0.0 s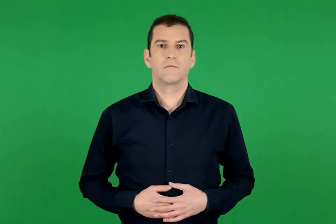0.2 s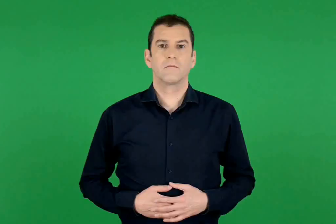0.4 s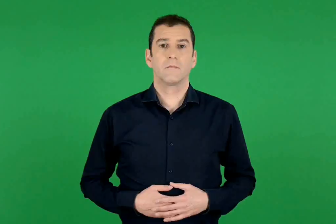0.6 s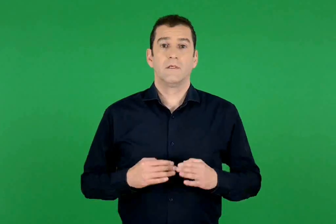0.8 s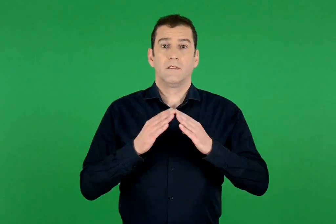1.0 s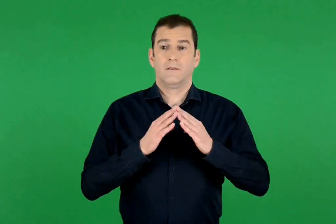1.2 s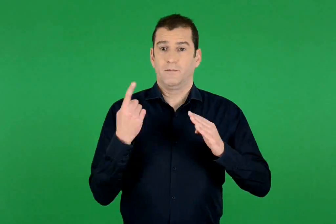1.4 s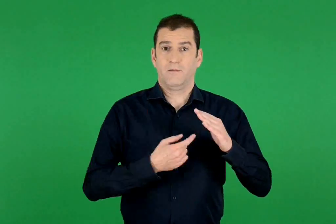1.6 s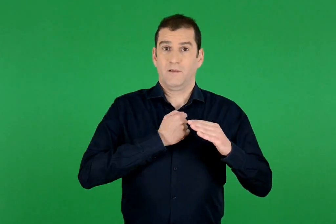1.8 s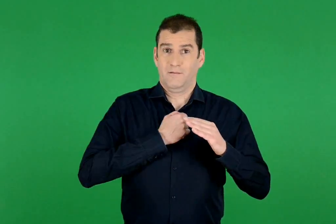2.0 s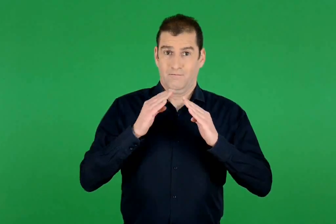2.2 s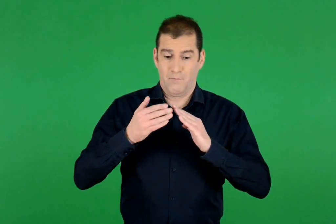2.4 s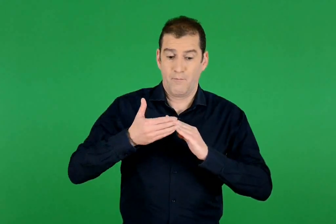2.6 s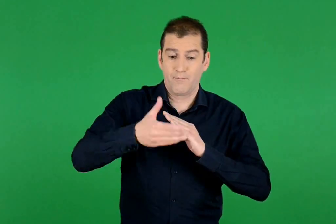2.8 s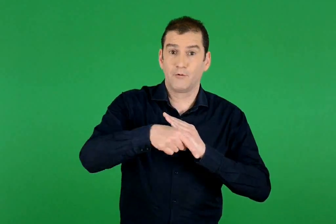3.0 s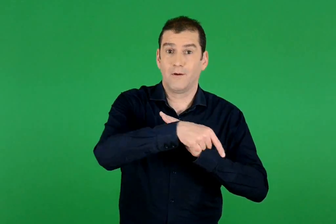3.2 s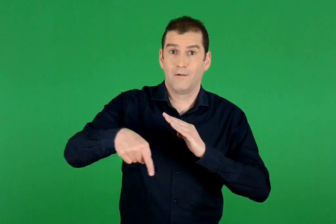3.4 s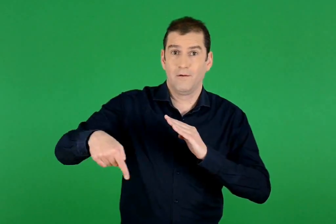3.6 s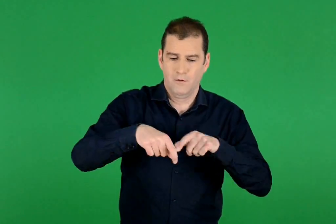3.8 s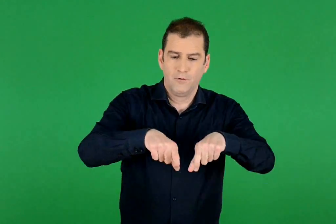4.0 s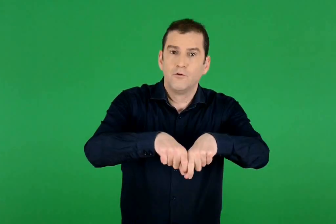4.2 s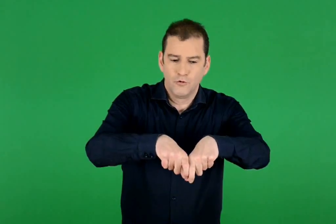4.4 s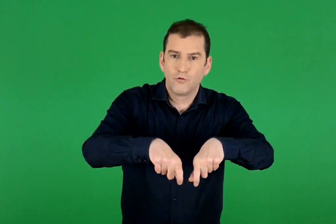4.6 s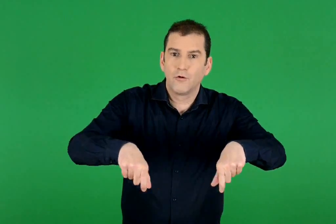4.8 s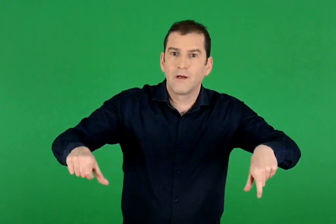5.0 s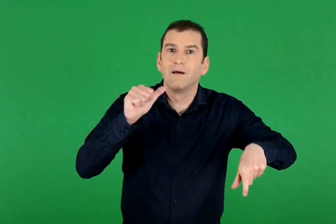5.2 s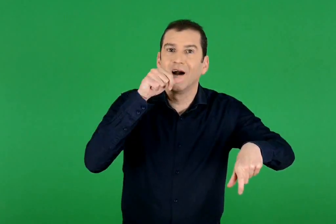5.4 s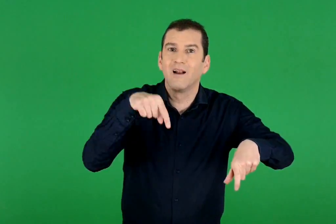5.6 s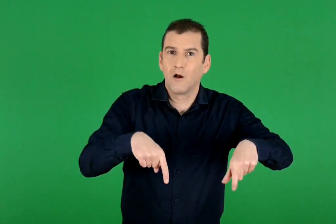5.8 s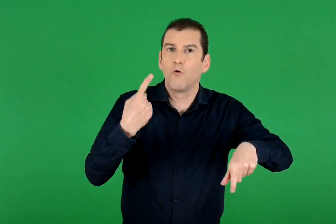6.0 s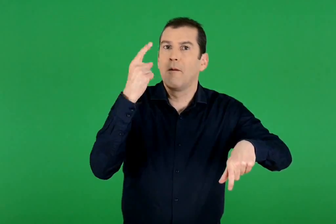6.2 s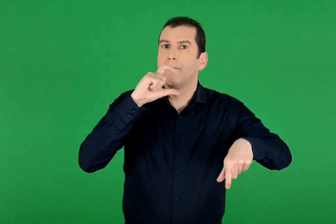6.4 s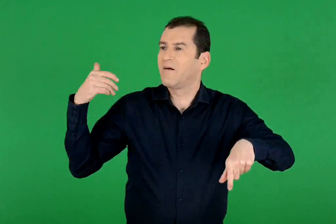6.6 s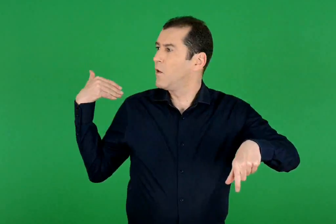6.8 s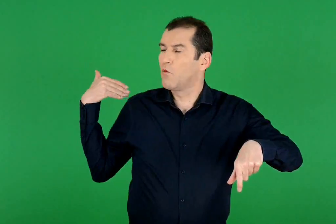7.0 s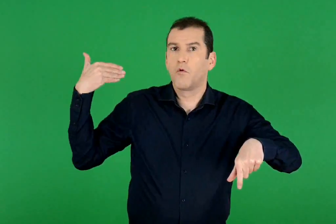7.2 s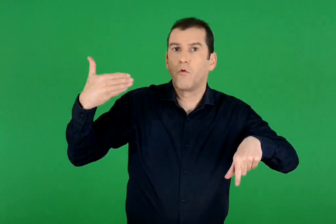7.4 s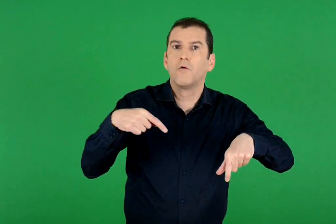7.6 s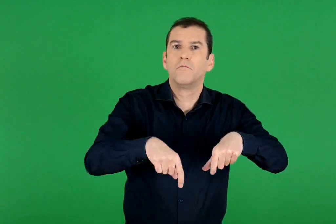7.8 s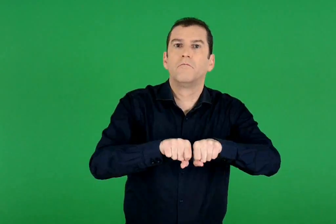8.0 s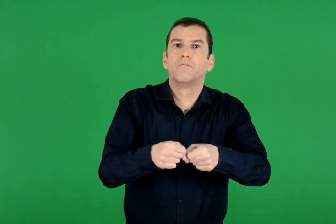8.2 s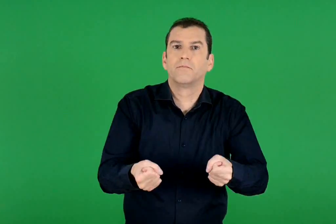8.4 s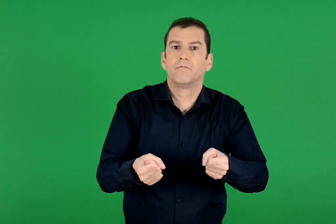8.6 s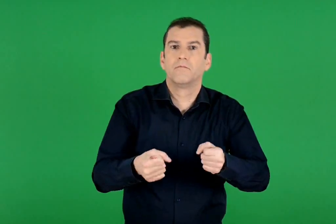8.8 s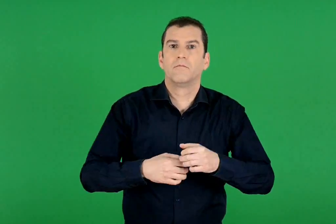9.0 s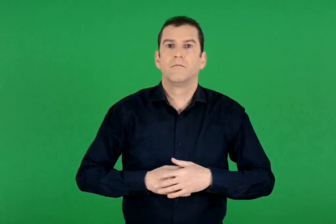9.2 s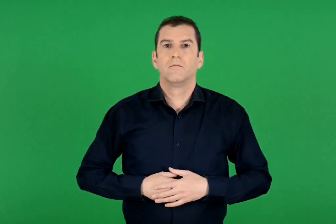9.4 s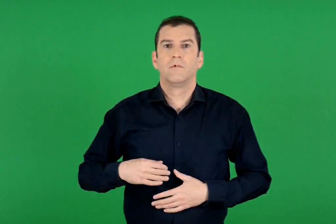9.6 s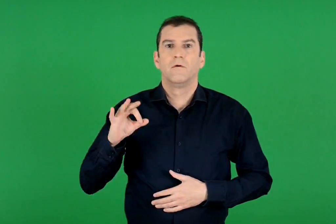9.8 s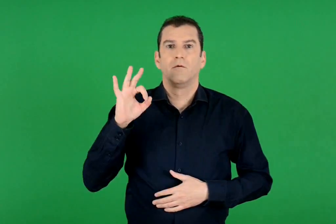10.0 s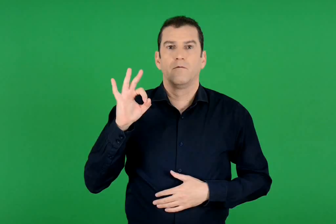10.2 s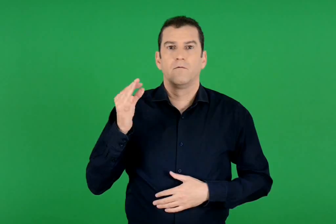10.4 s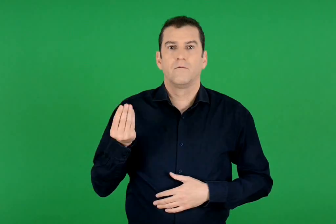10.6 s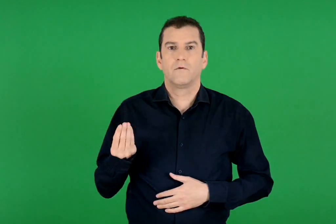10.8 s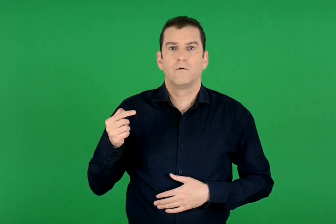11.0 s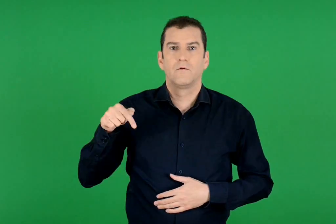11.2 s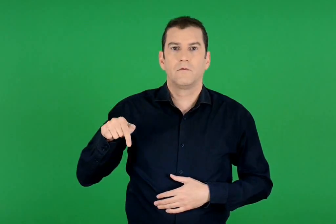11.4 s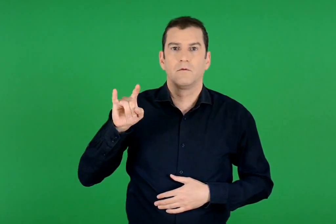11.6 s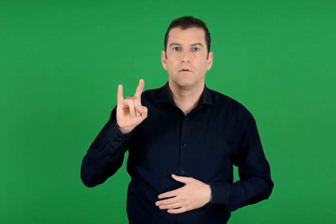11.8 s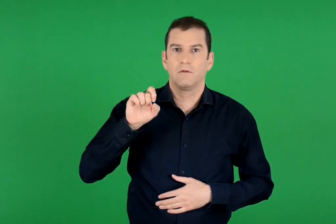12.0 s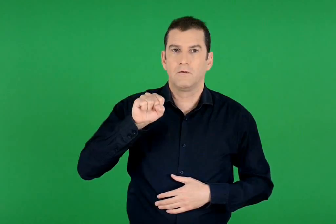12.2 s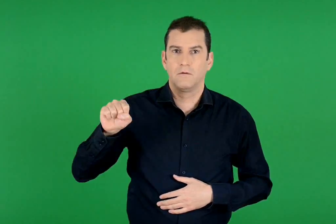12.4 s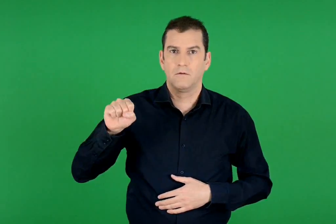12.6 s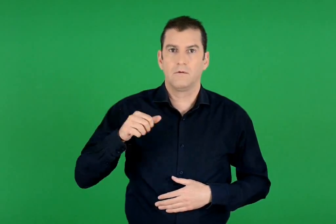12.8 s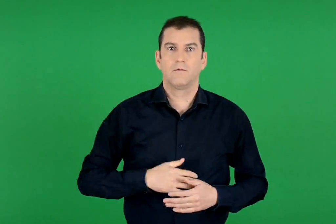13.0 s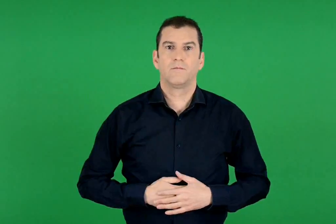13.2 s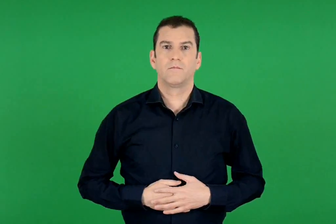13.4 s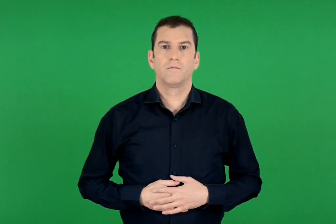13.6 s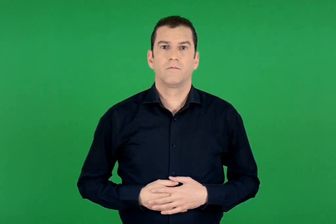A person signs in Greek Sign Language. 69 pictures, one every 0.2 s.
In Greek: ο σωλήνας του νερού μπροστά στο σπίτι μας είναι σπασμένος εδώ και μια εβδομάδα. φώτης
